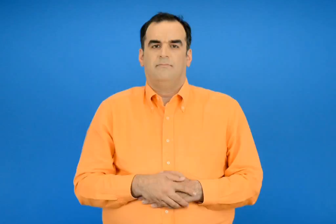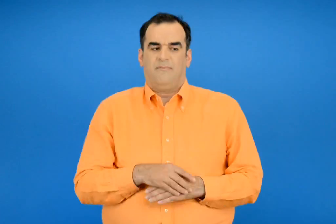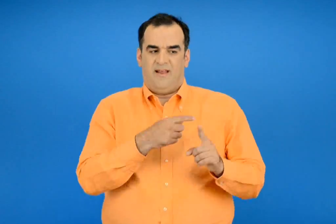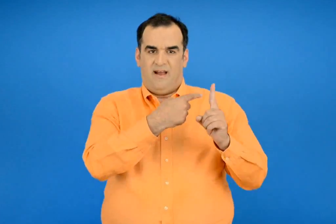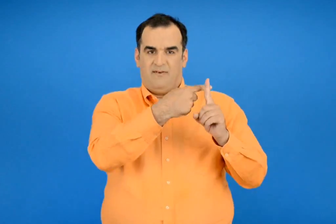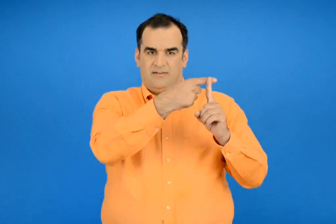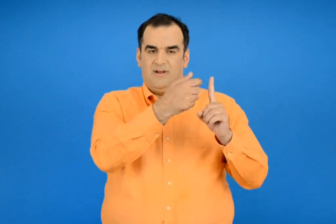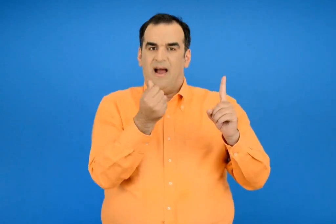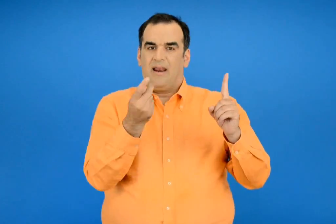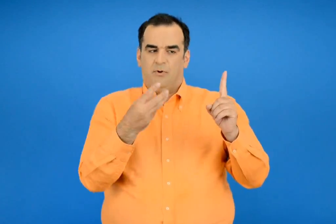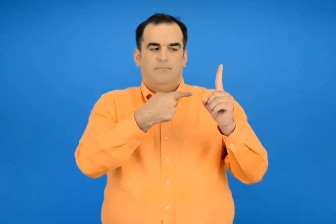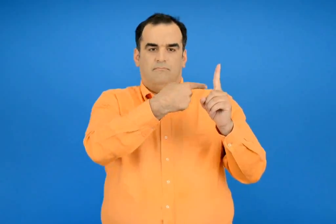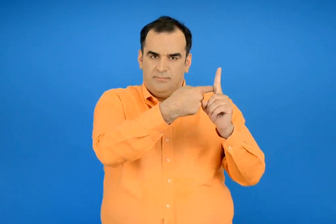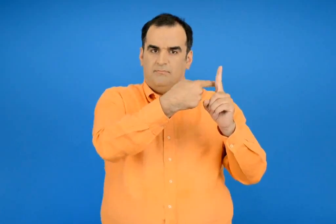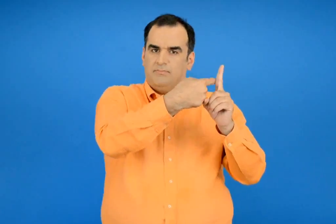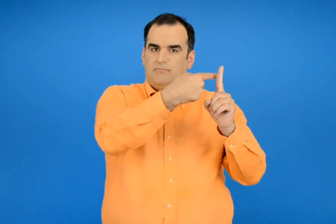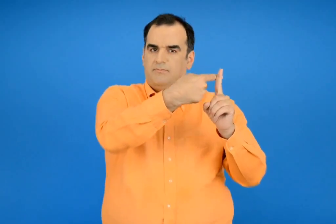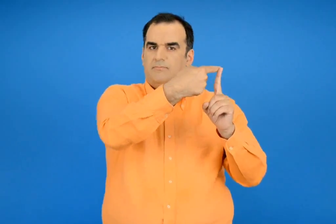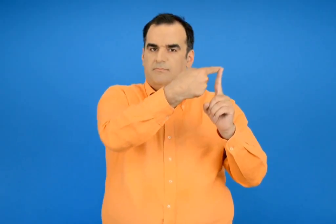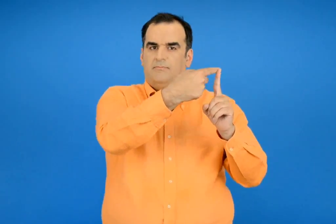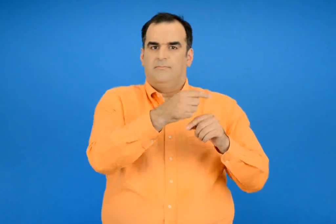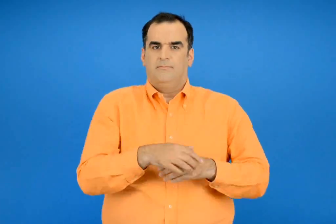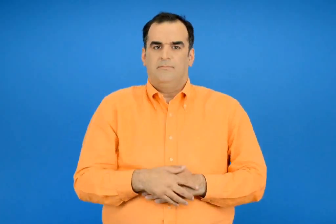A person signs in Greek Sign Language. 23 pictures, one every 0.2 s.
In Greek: φτιάχνω στον άβακα τους αριθμούς
